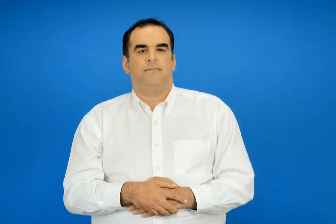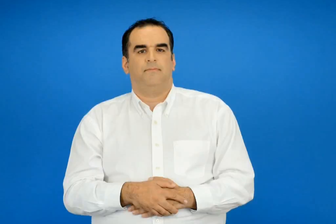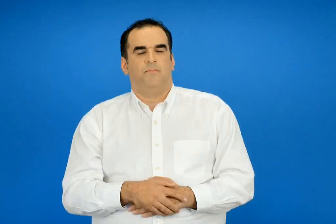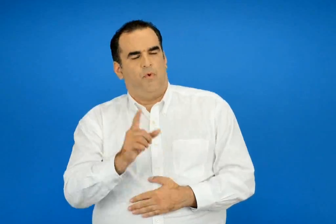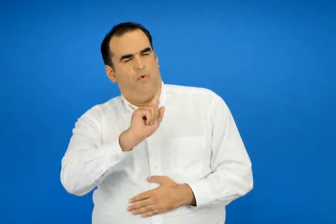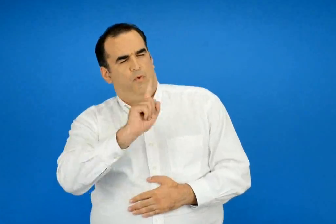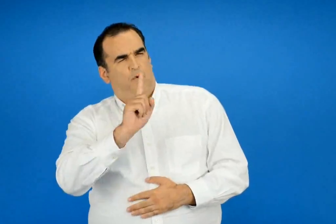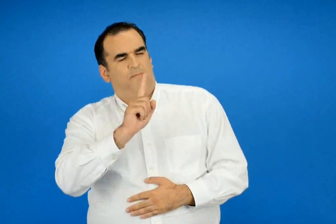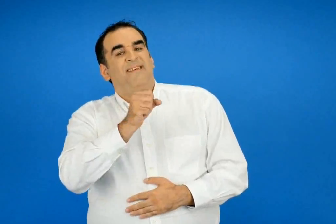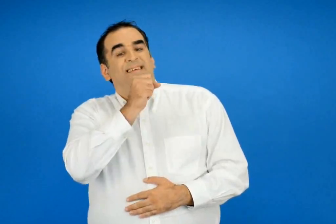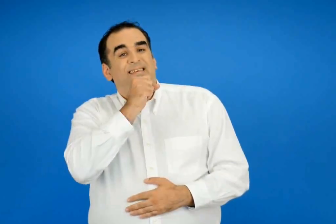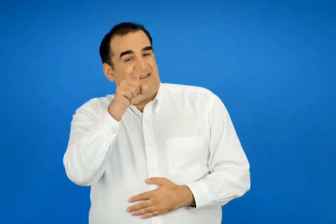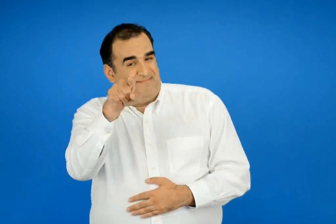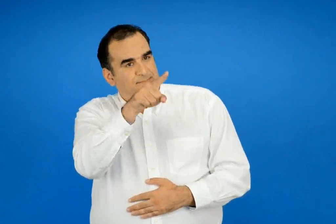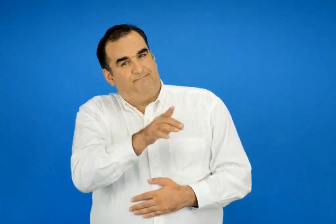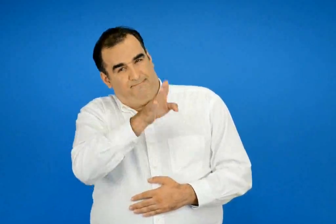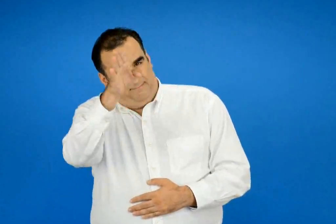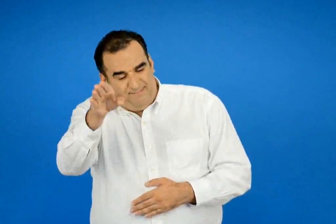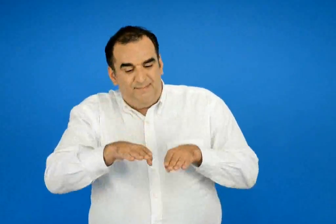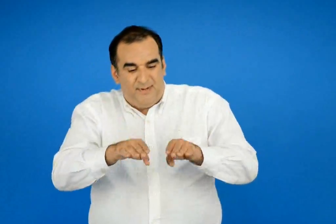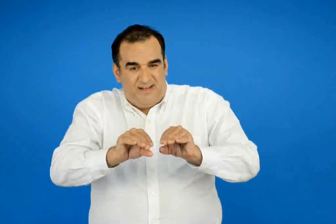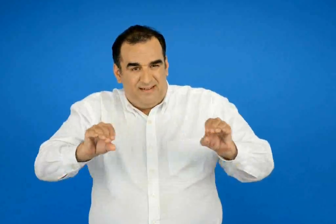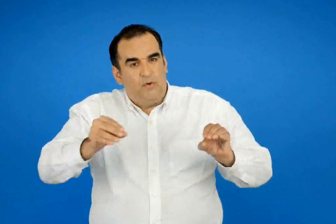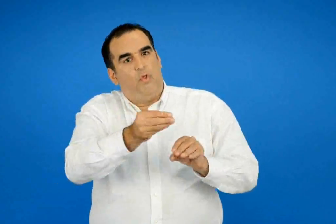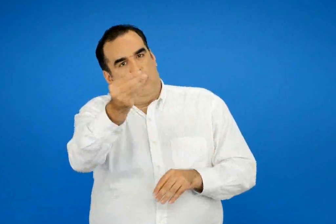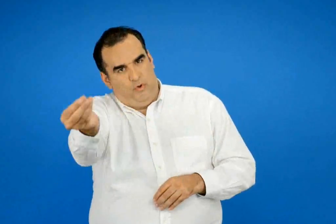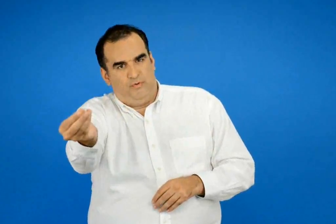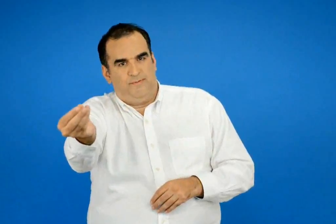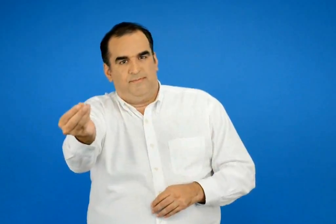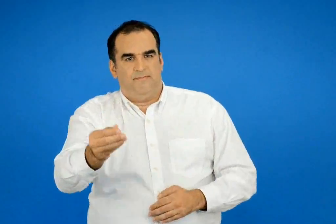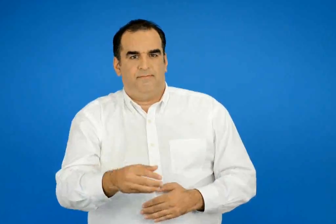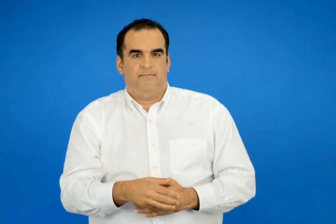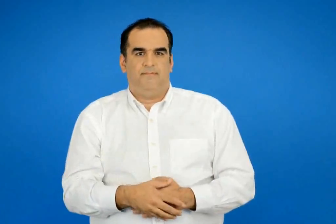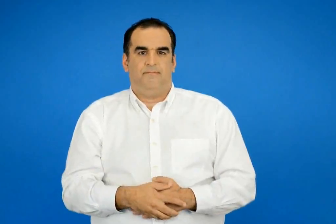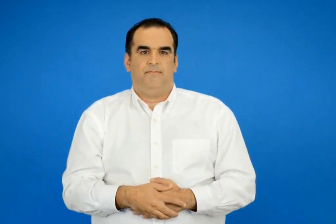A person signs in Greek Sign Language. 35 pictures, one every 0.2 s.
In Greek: όχι πήγαινε στη γιαγιά και δώσε της αυτή την πίτα
